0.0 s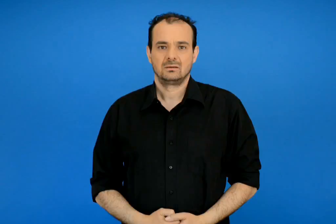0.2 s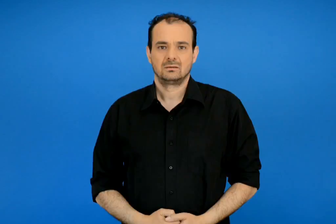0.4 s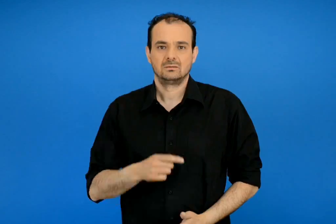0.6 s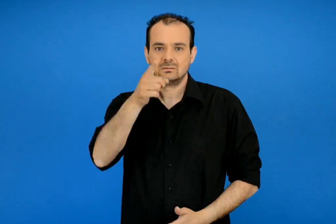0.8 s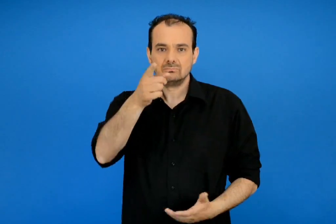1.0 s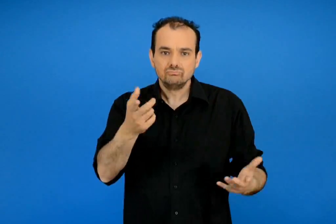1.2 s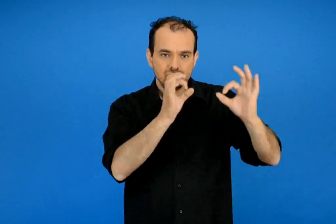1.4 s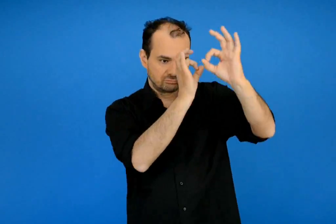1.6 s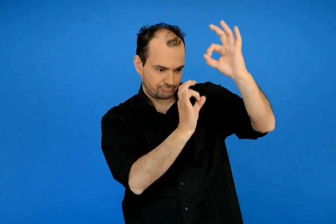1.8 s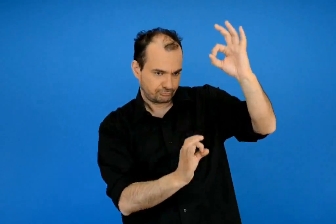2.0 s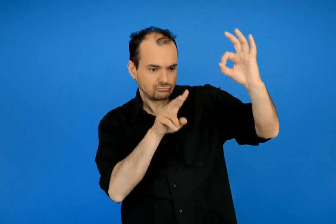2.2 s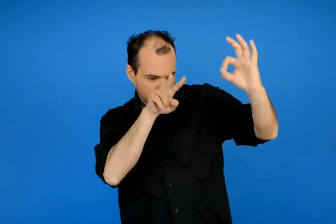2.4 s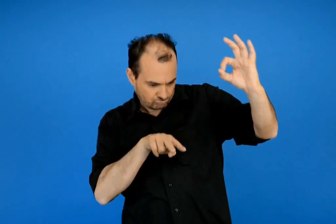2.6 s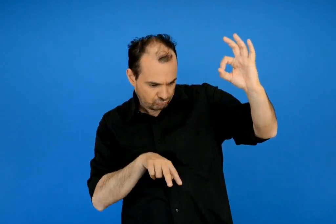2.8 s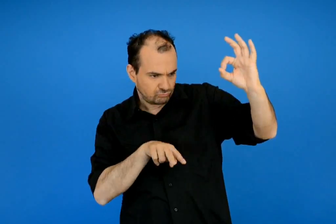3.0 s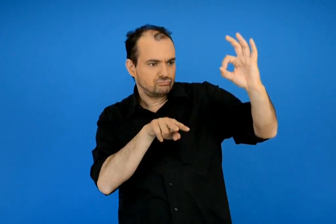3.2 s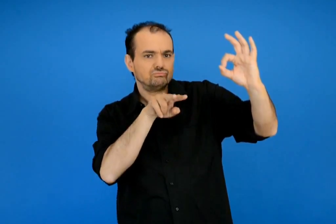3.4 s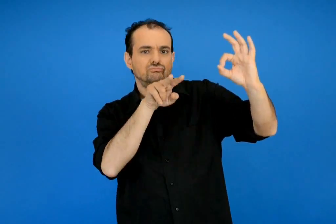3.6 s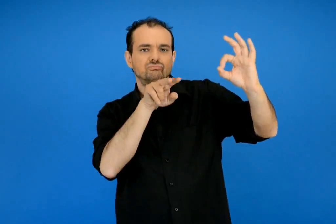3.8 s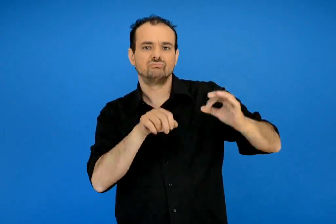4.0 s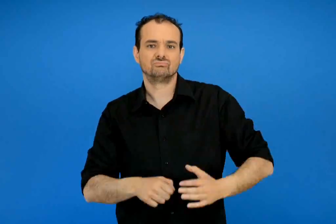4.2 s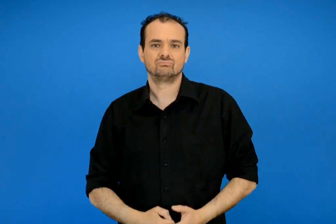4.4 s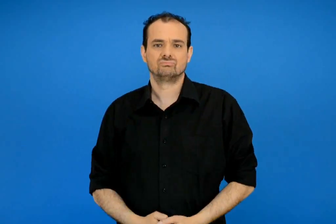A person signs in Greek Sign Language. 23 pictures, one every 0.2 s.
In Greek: οπού βλέπεις
